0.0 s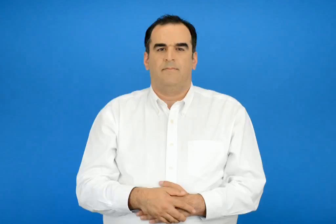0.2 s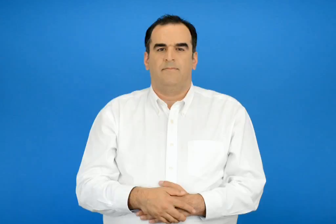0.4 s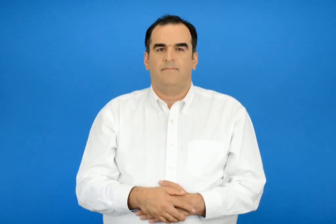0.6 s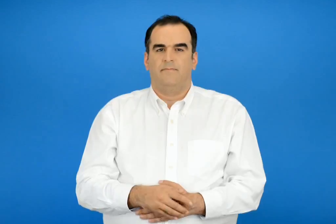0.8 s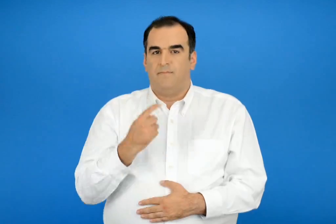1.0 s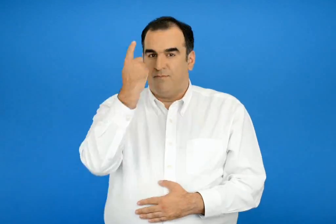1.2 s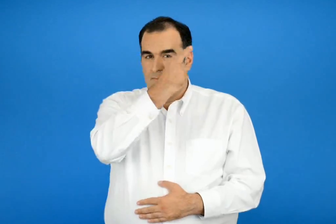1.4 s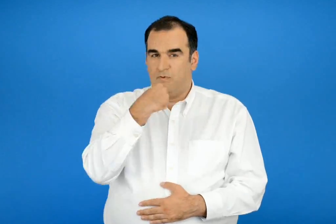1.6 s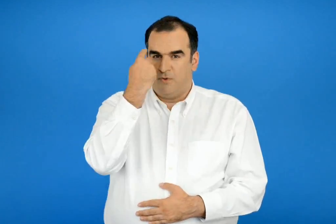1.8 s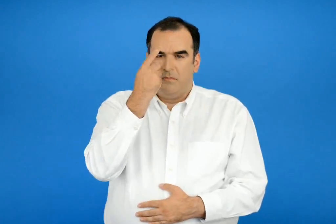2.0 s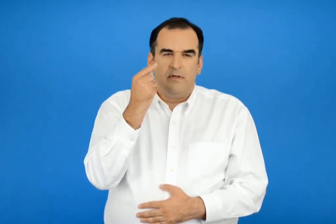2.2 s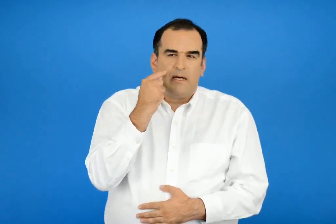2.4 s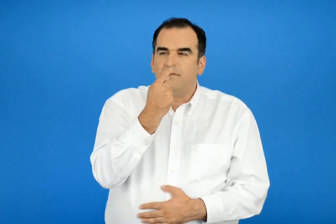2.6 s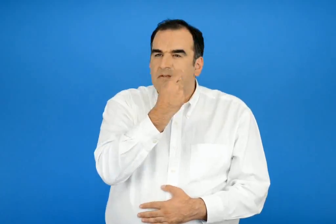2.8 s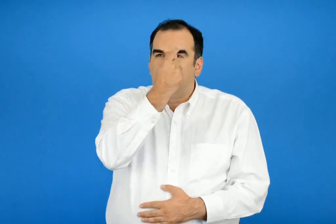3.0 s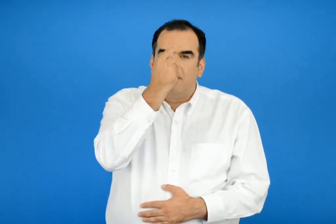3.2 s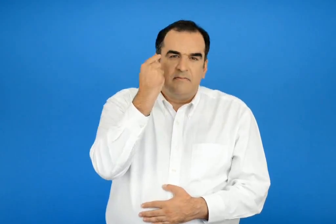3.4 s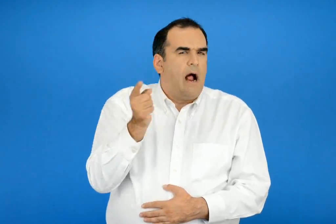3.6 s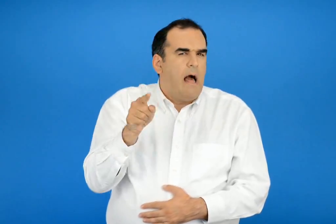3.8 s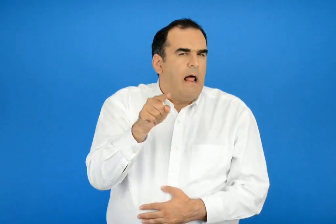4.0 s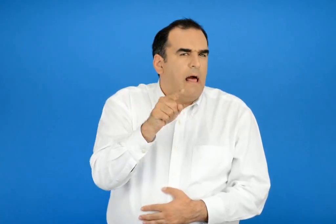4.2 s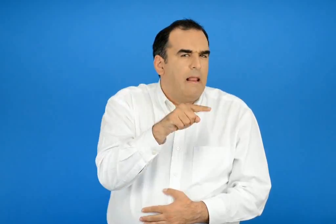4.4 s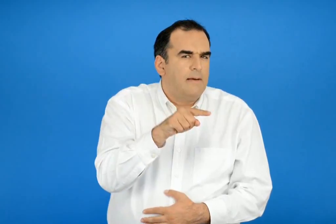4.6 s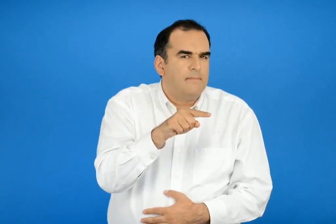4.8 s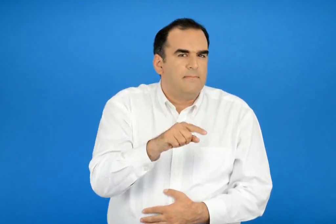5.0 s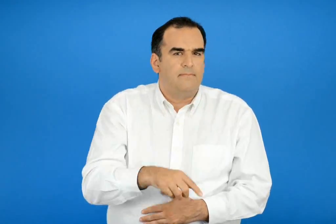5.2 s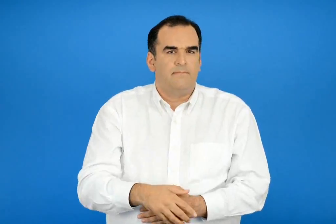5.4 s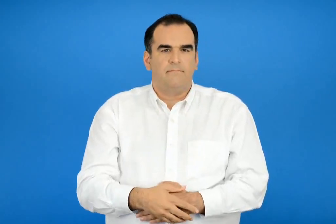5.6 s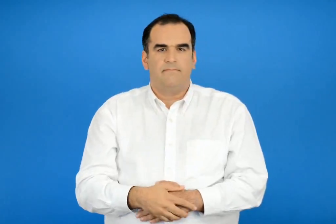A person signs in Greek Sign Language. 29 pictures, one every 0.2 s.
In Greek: αλλά χαρακτηριστικά προσώπου
